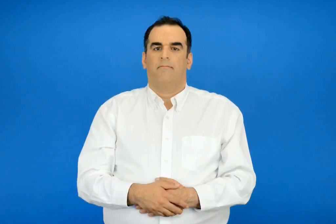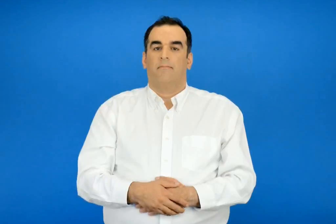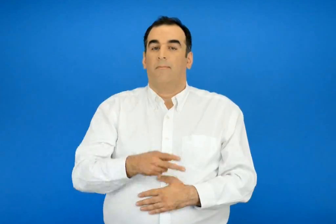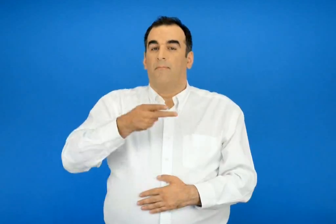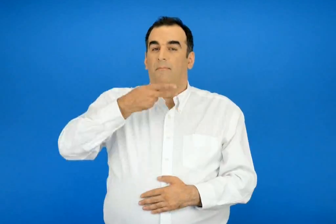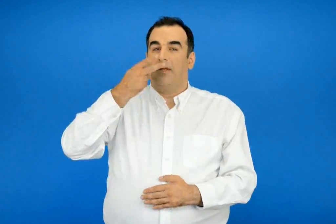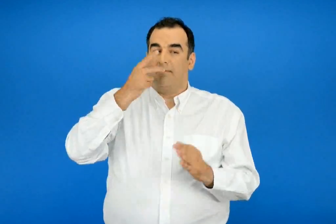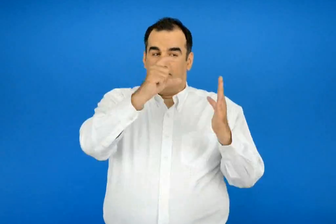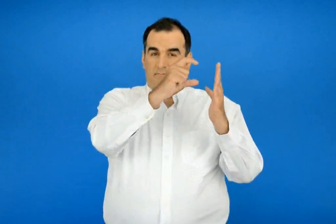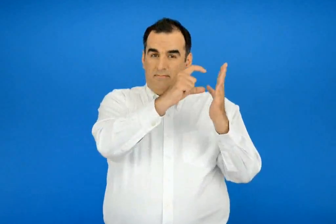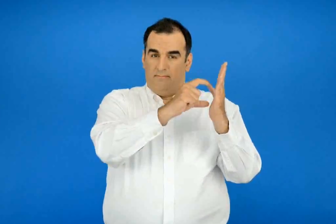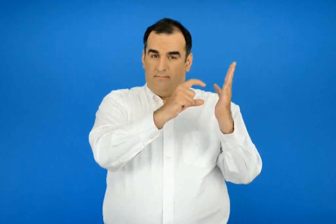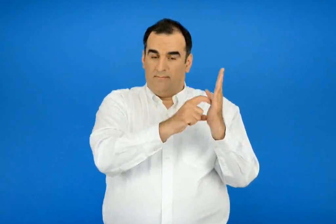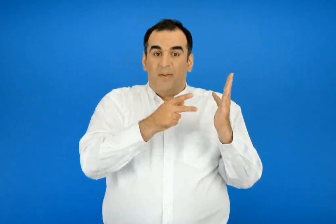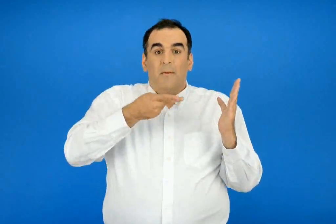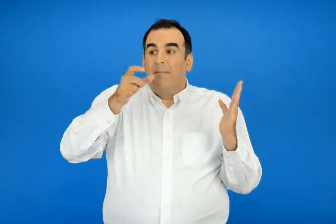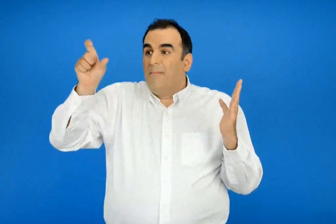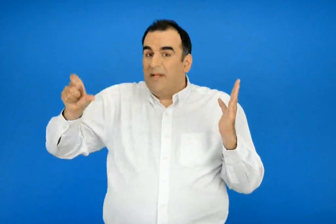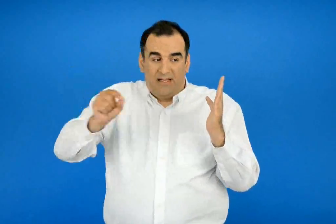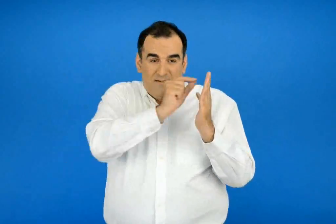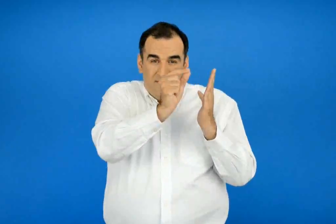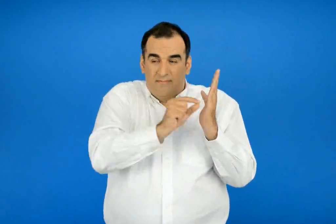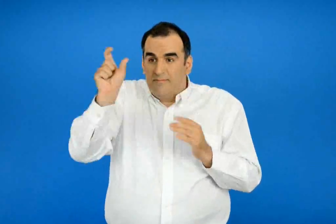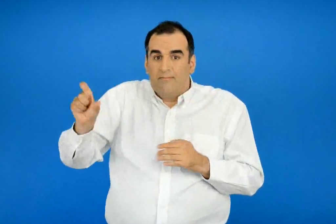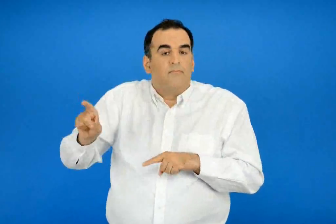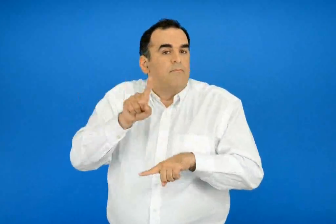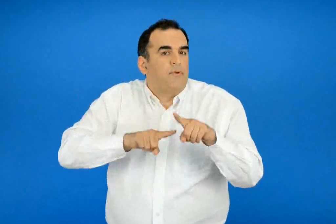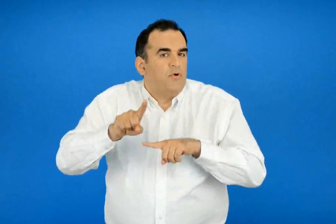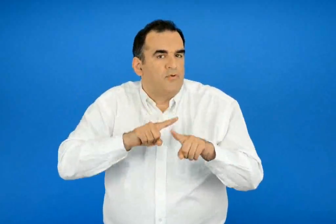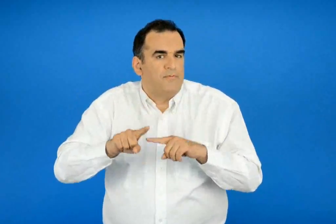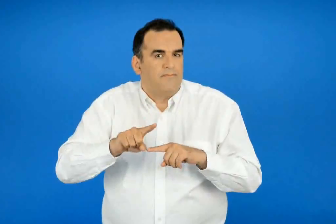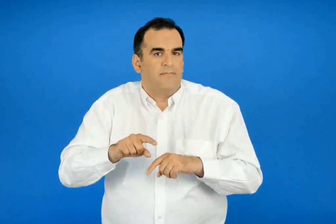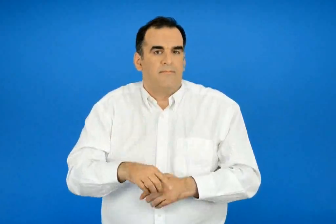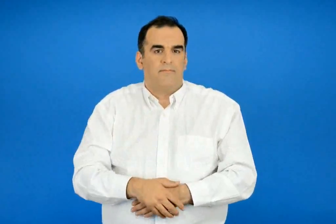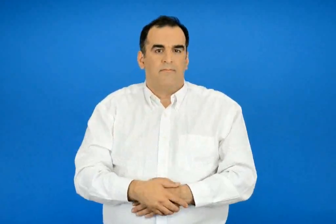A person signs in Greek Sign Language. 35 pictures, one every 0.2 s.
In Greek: ποιός ποιητής έγραψε το κάθε ποίημα ;
